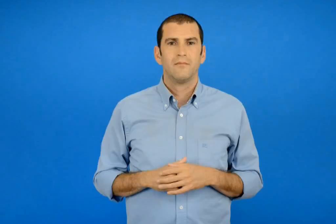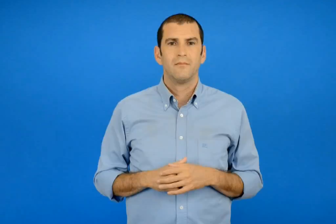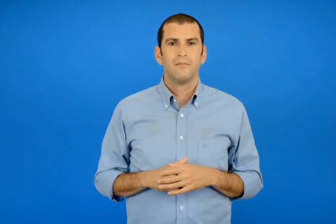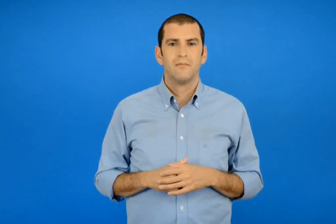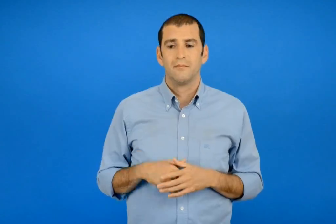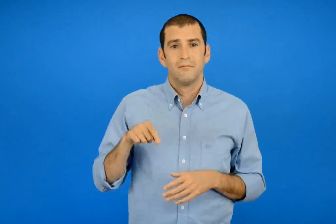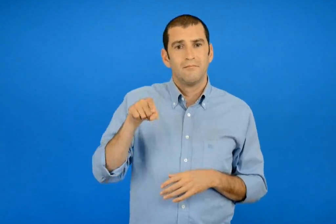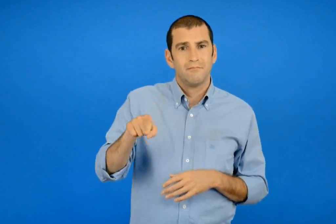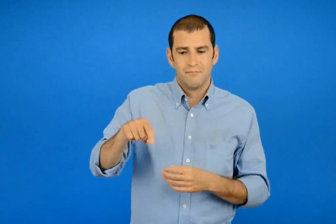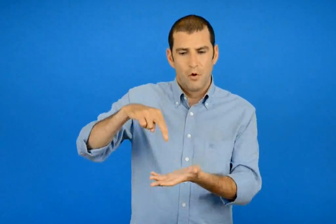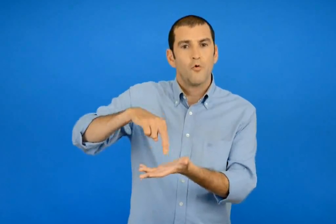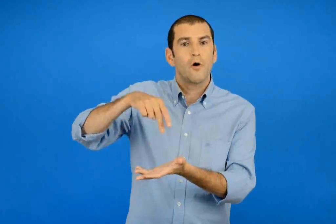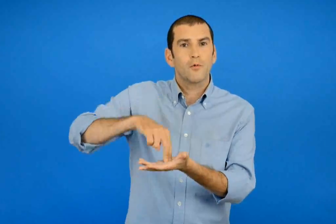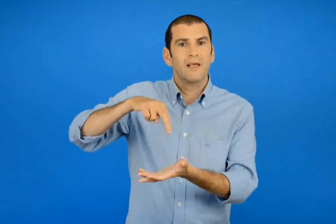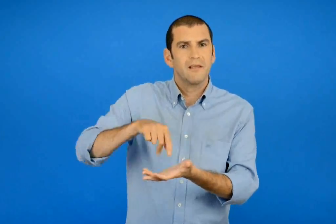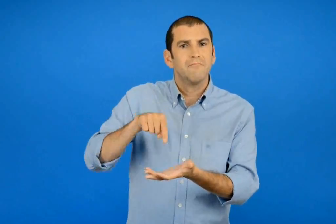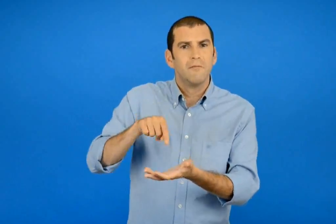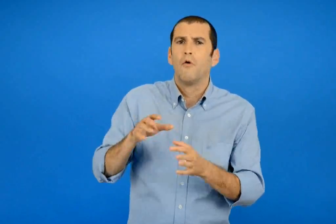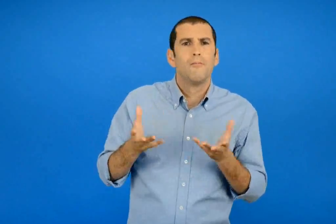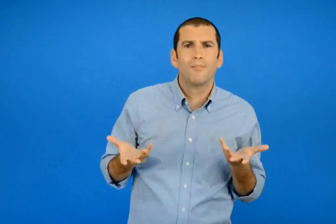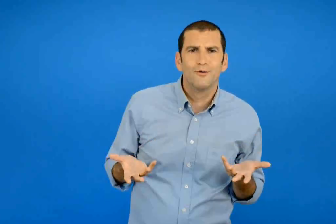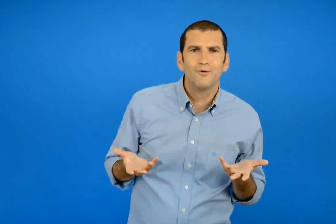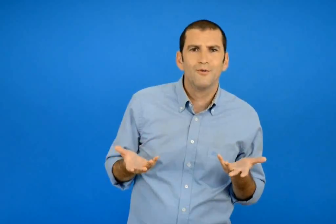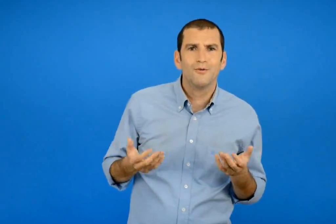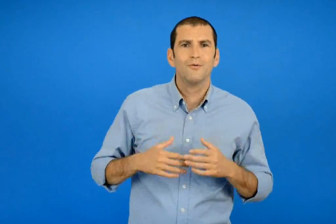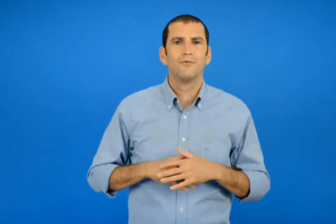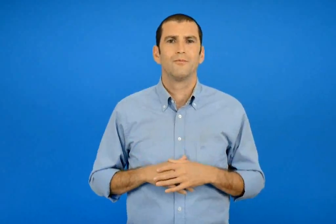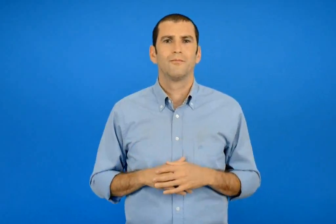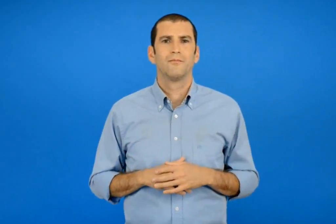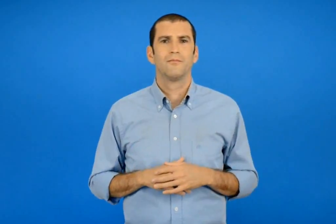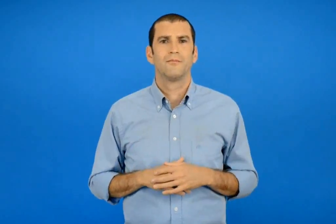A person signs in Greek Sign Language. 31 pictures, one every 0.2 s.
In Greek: πως είναι το χωχαρουπακι ;
